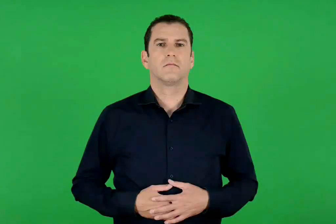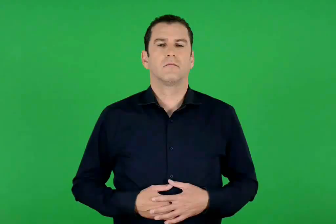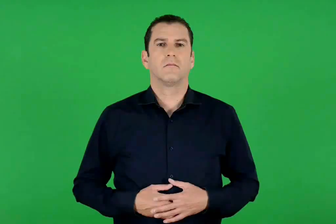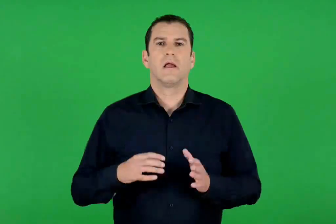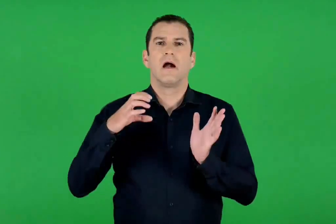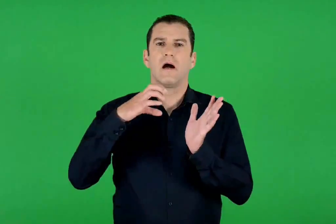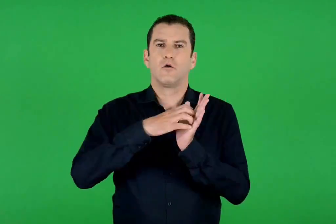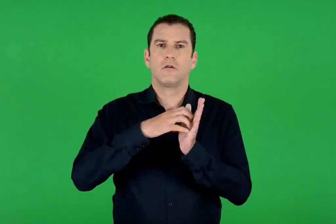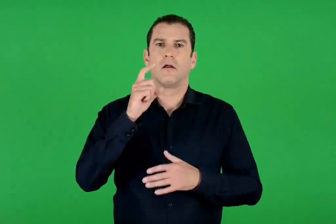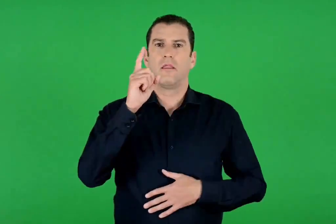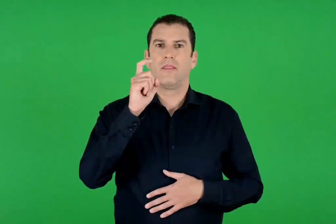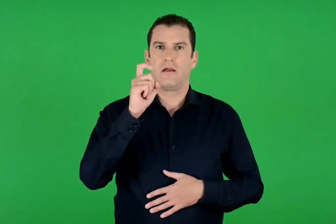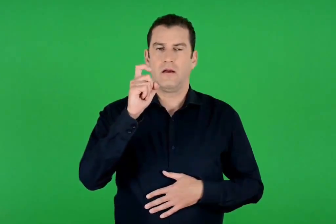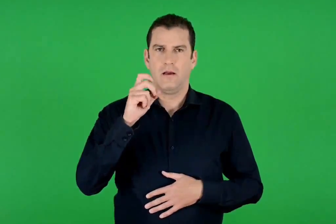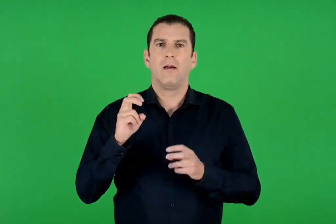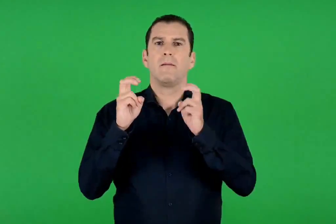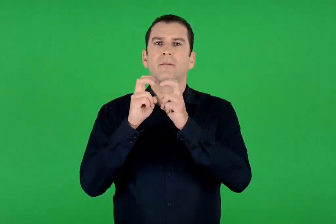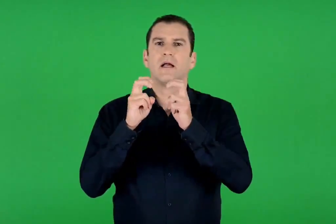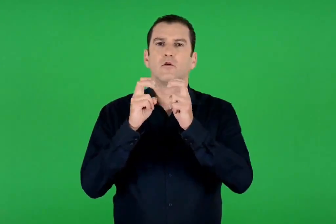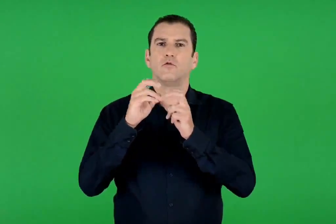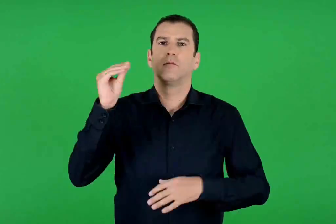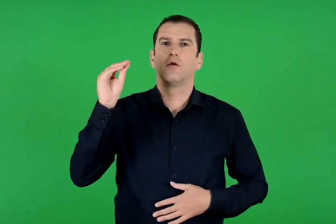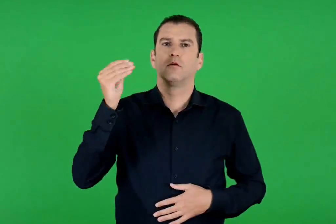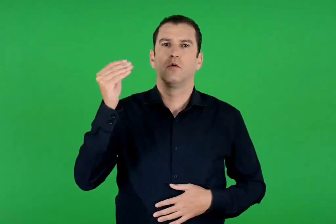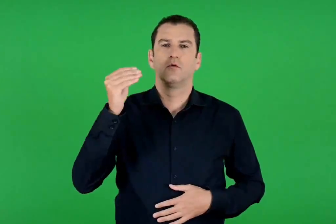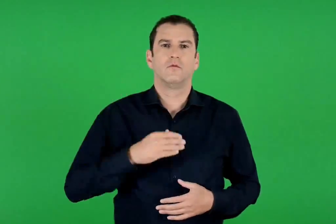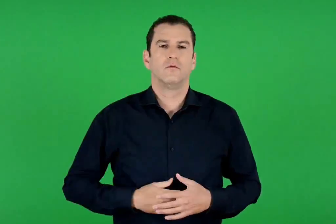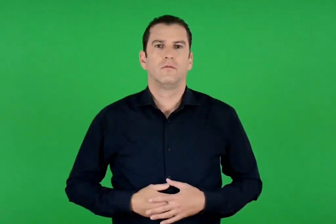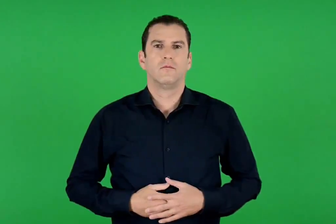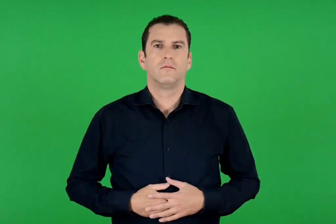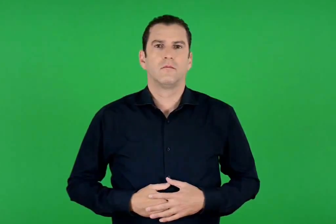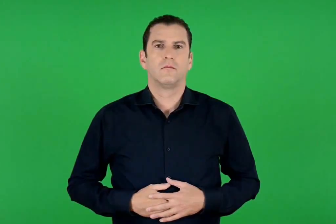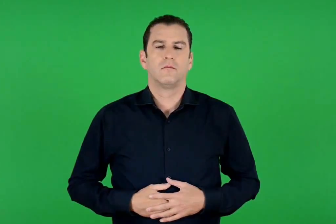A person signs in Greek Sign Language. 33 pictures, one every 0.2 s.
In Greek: ενότητα 10 ο μυκηναϊκός πολιτισμός
